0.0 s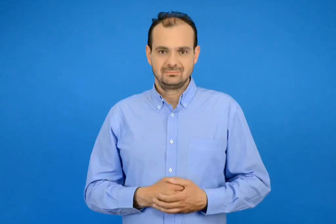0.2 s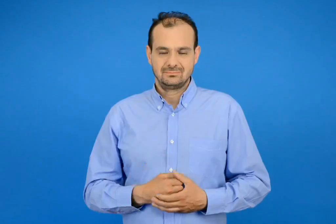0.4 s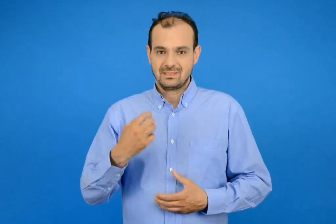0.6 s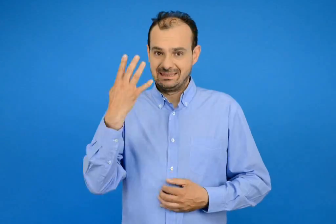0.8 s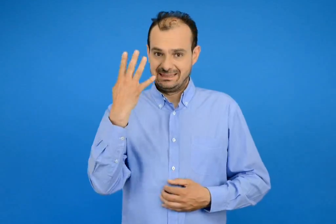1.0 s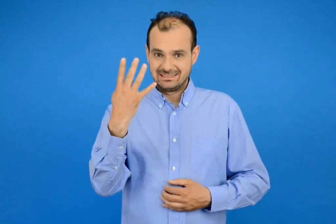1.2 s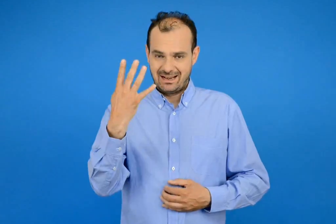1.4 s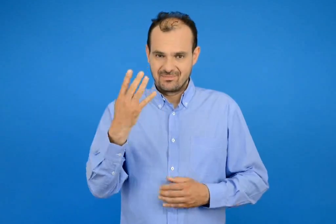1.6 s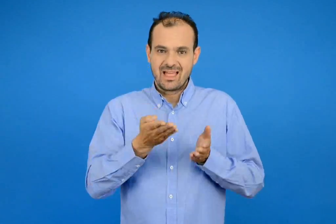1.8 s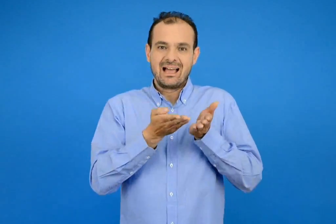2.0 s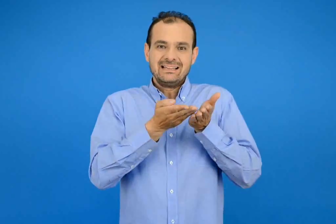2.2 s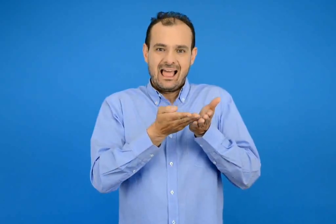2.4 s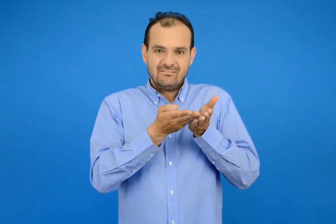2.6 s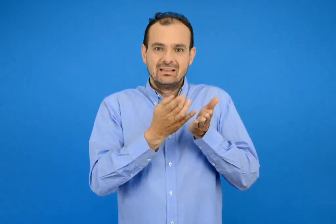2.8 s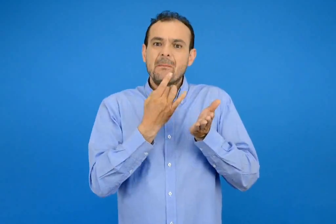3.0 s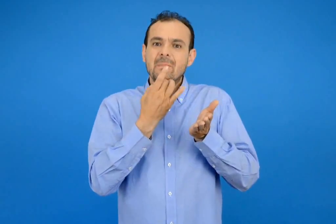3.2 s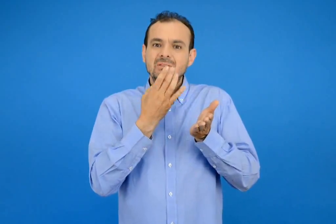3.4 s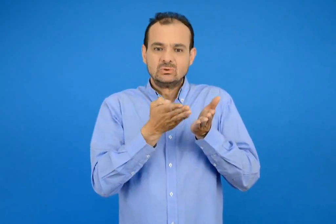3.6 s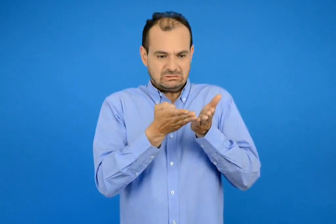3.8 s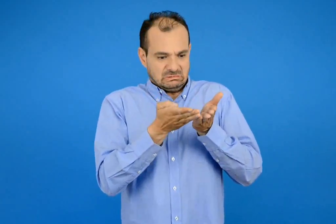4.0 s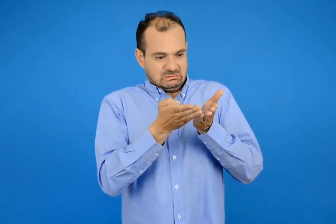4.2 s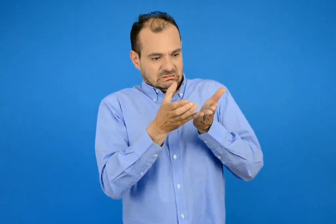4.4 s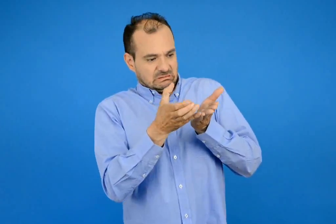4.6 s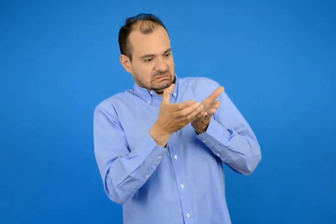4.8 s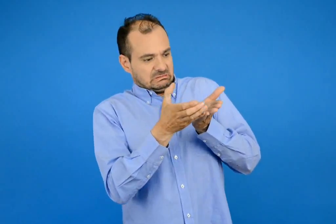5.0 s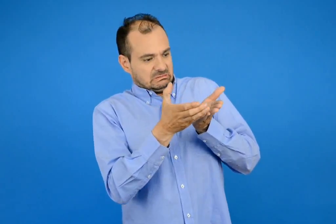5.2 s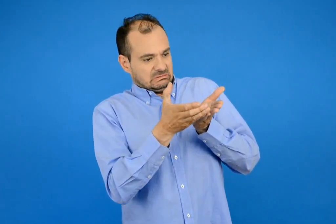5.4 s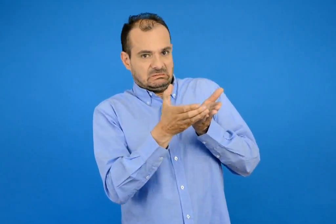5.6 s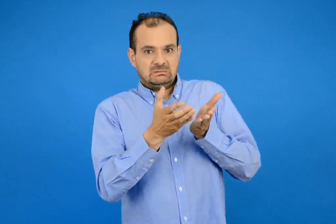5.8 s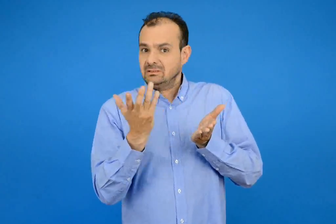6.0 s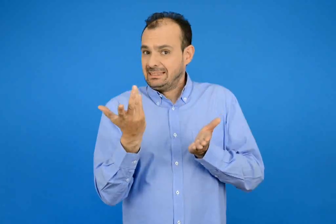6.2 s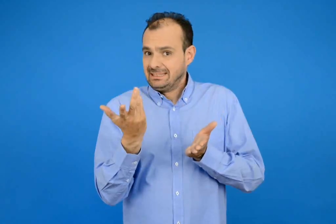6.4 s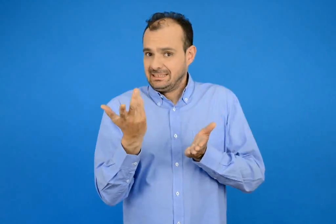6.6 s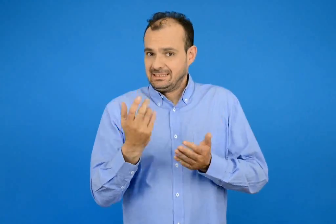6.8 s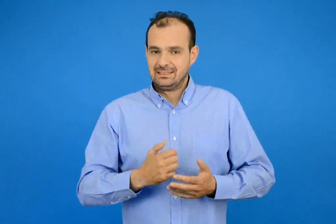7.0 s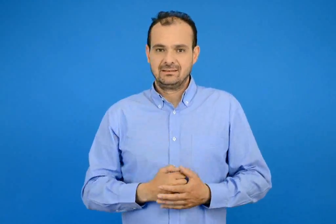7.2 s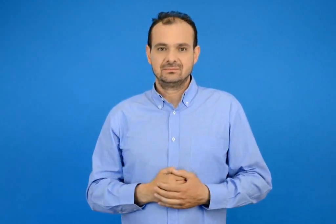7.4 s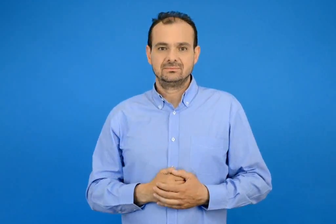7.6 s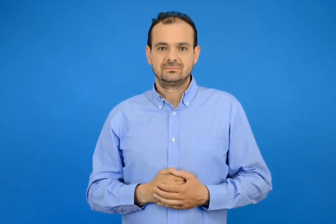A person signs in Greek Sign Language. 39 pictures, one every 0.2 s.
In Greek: 4 γιατί πέτρωσε το καράβι ;
